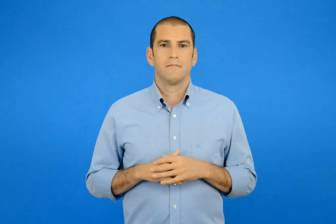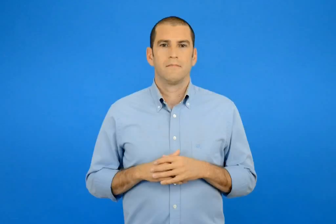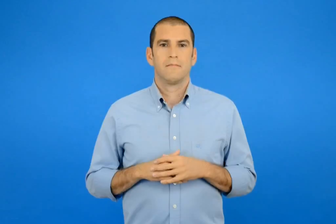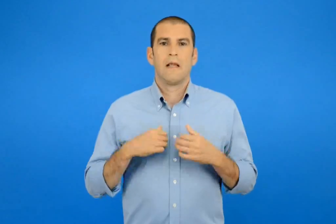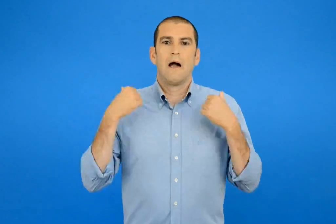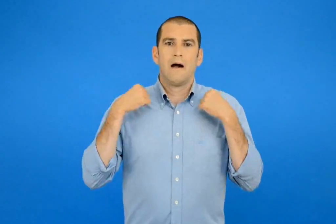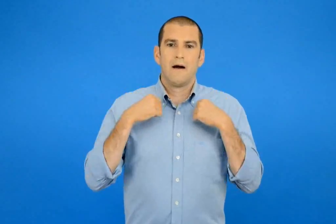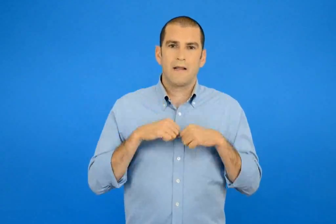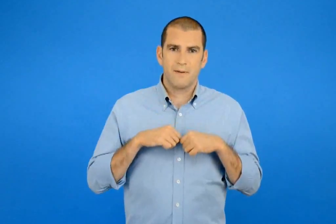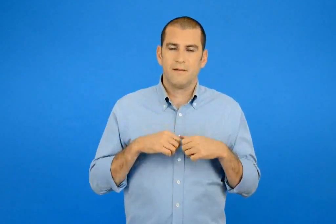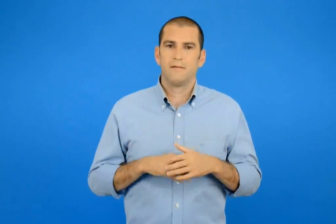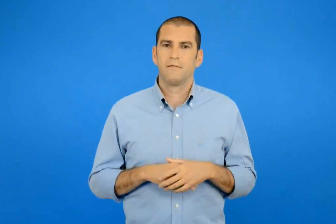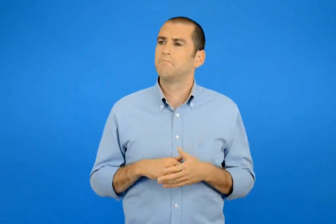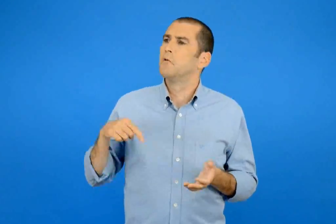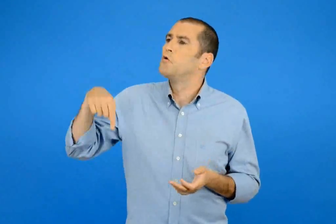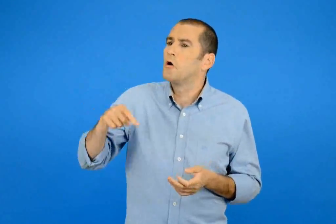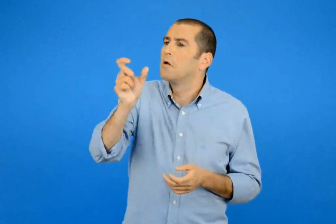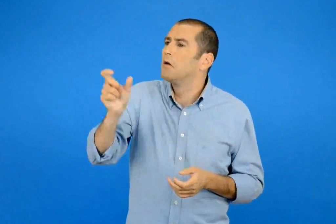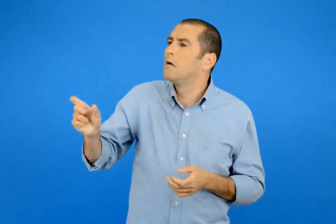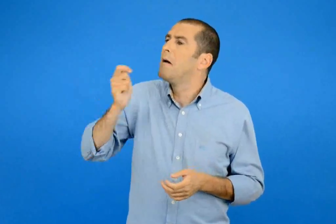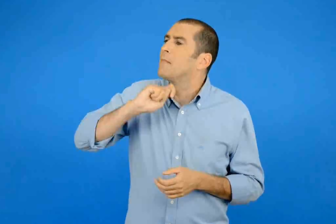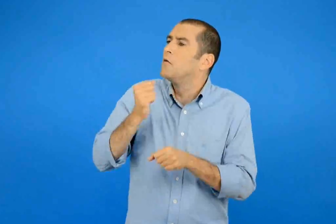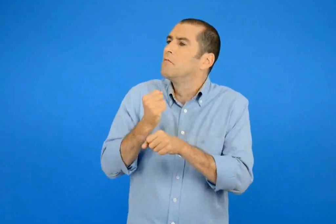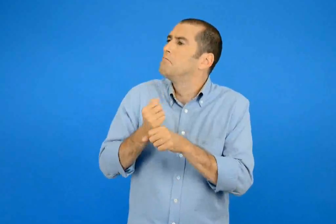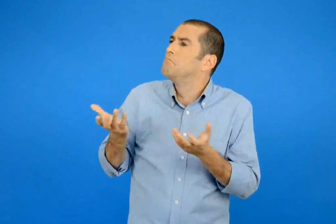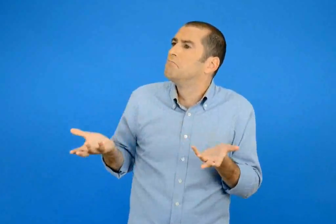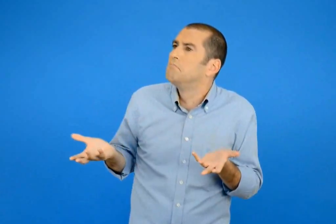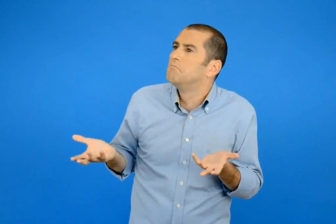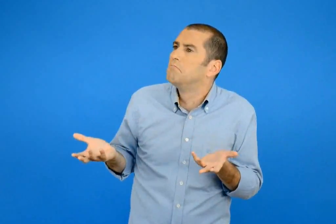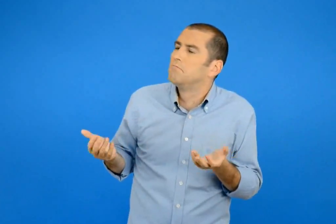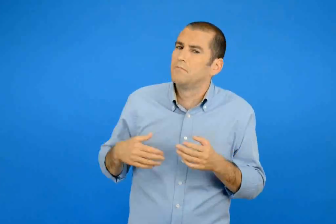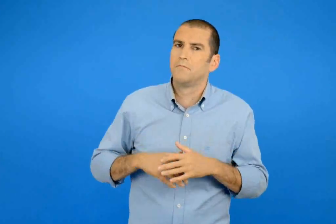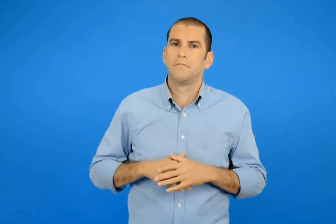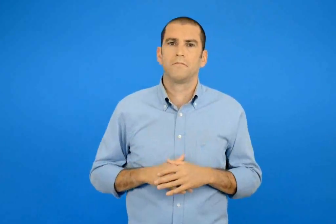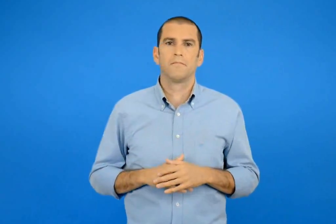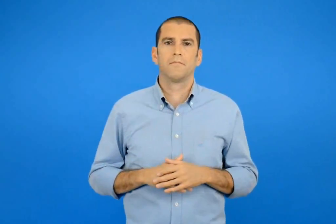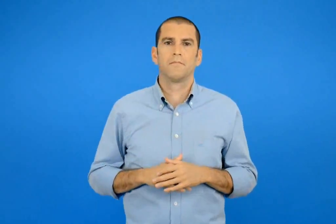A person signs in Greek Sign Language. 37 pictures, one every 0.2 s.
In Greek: αρμπεν και τώρα οι παγωτατζήδες ;
